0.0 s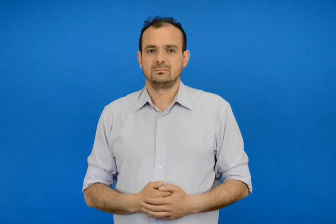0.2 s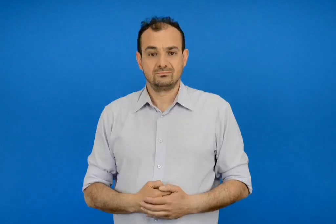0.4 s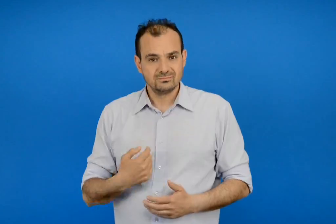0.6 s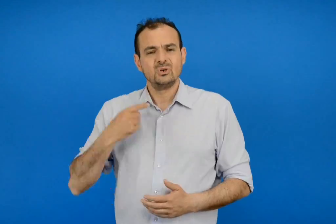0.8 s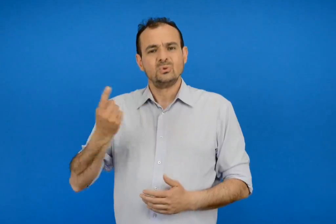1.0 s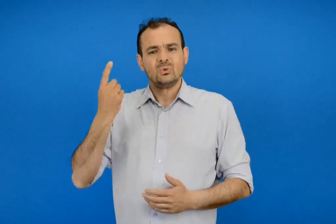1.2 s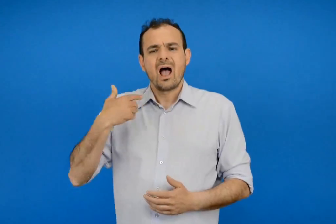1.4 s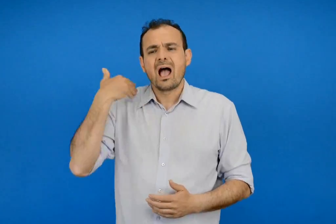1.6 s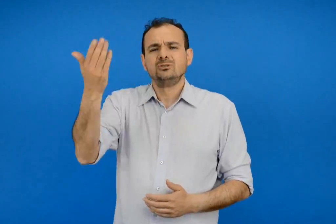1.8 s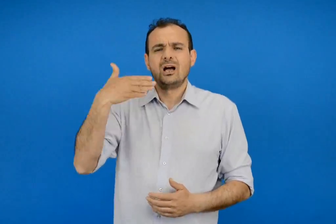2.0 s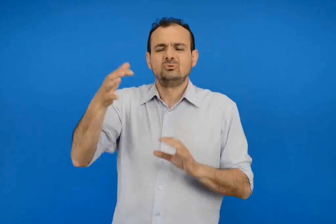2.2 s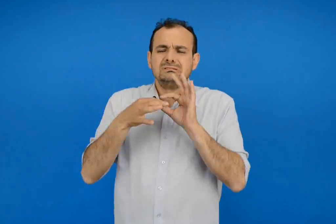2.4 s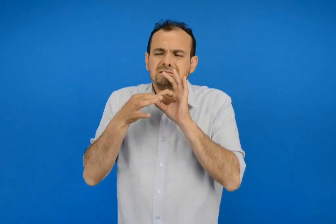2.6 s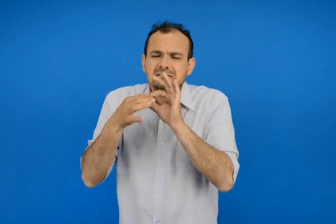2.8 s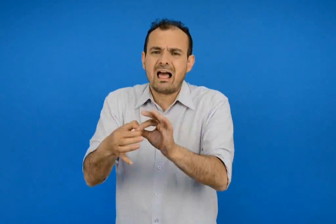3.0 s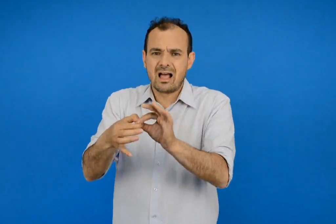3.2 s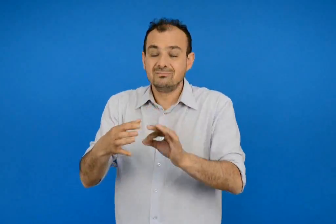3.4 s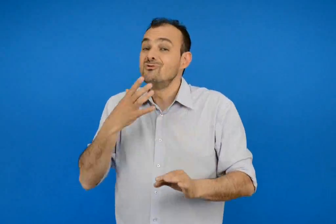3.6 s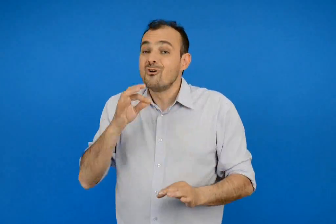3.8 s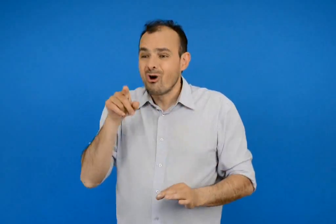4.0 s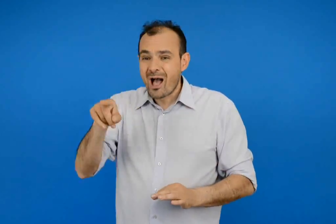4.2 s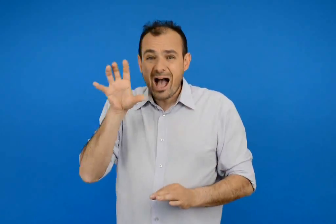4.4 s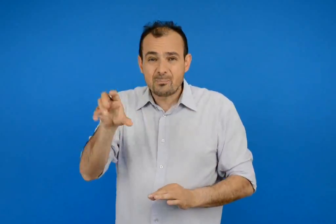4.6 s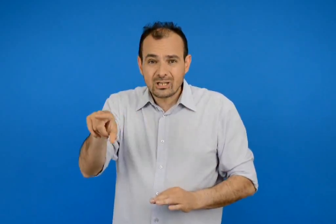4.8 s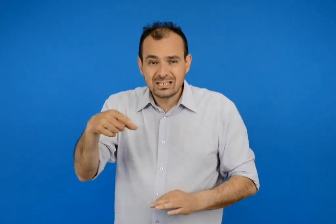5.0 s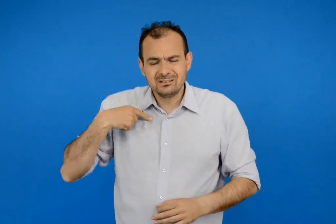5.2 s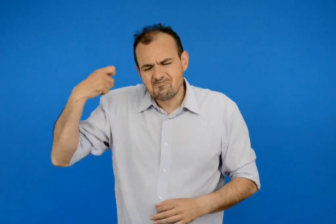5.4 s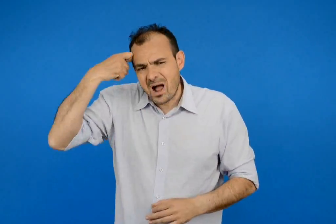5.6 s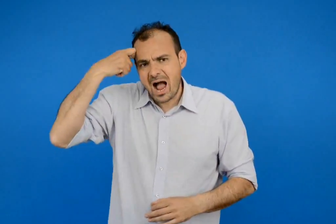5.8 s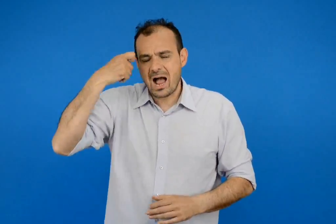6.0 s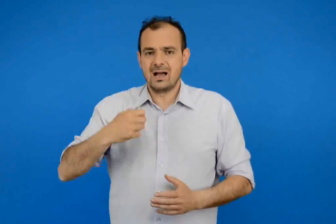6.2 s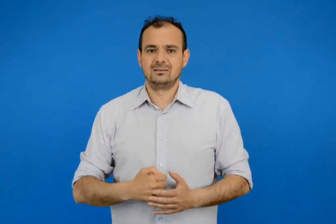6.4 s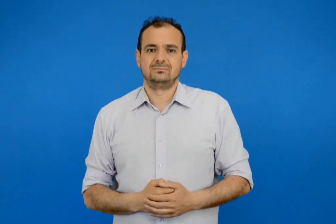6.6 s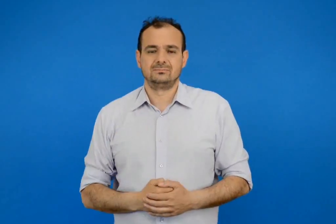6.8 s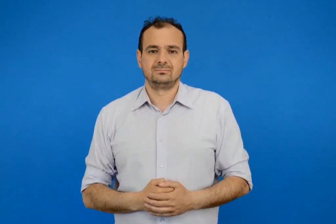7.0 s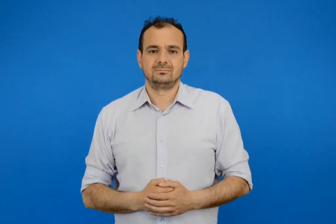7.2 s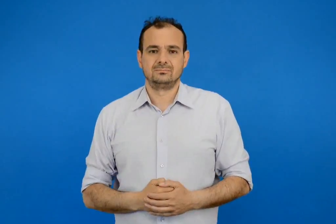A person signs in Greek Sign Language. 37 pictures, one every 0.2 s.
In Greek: τότε βρίσκομαι συνέχεια έξω από το σπίτι για αυτό κι αγαπώ τόσο αυτή την εποχή
